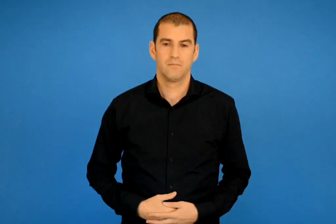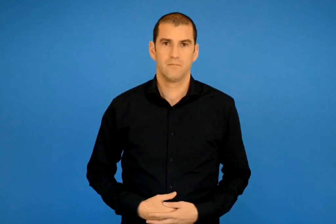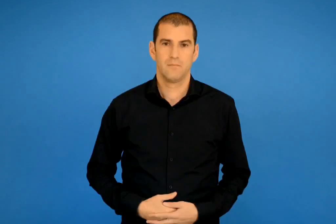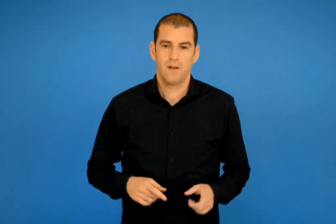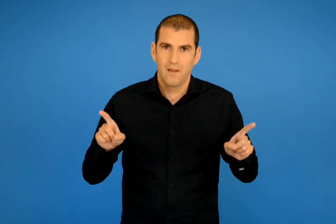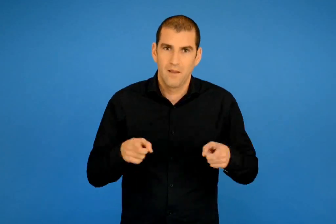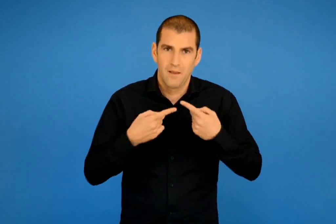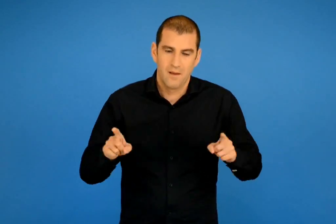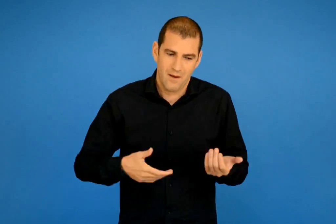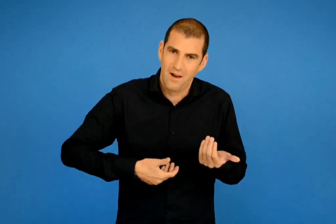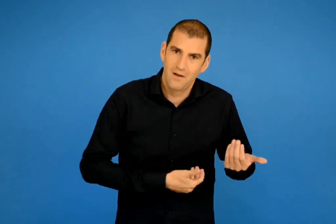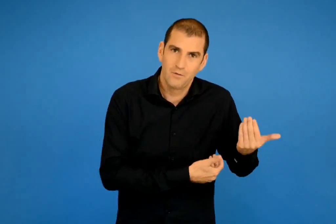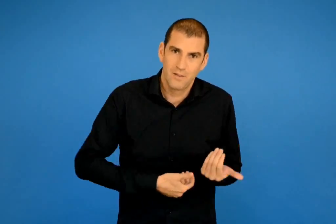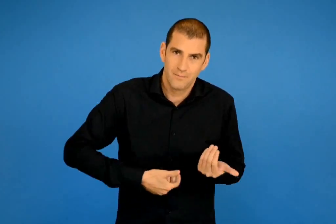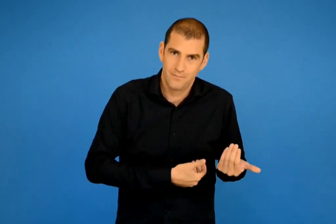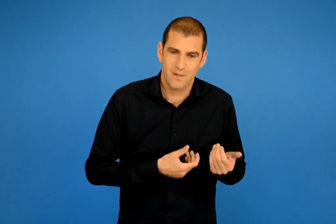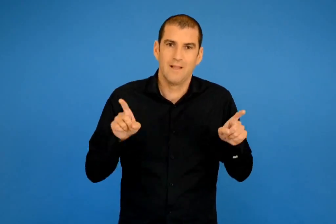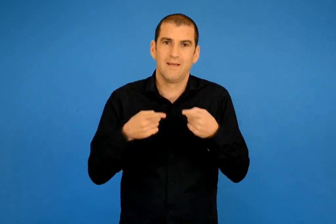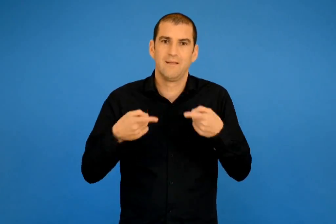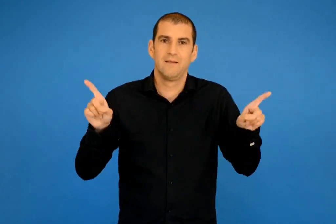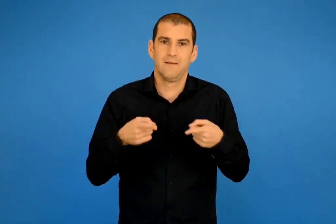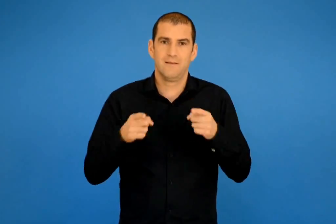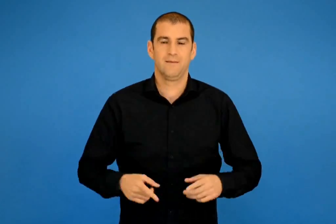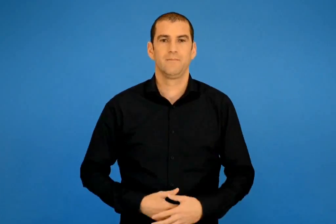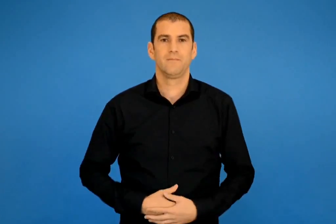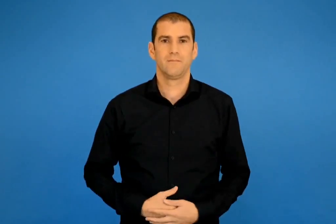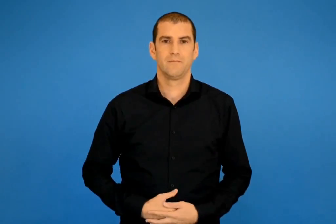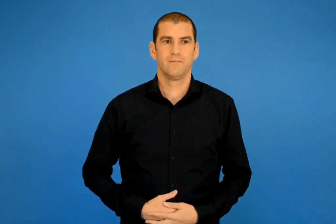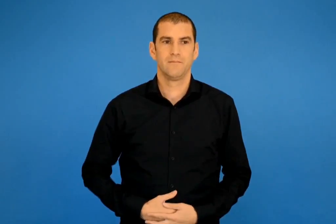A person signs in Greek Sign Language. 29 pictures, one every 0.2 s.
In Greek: νανουρίσματα και ταχταρίσματα
